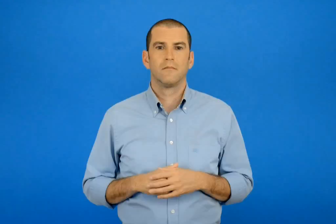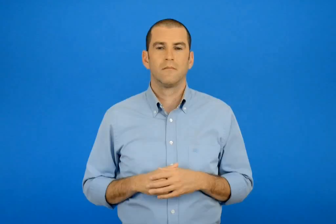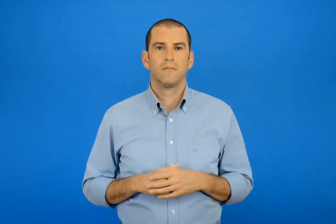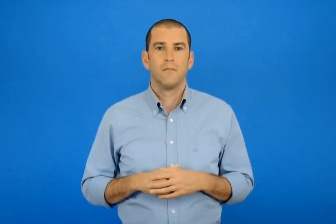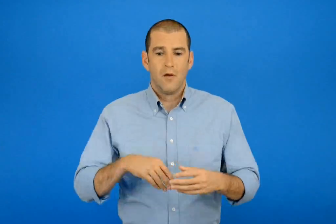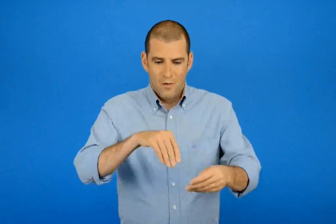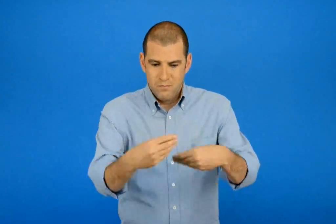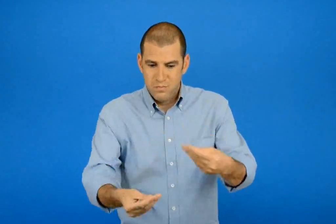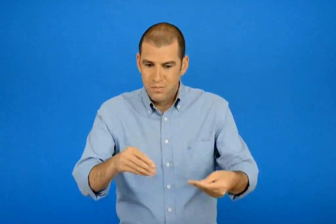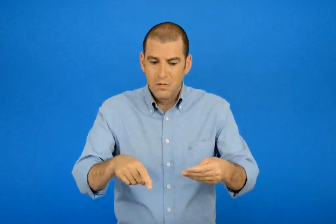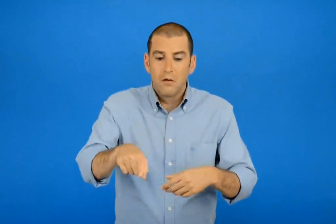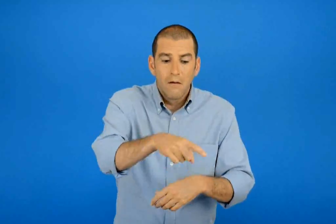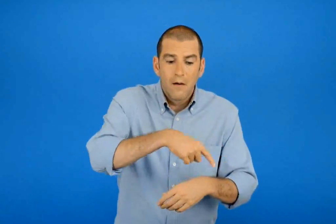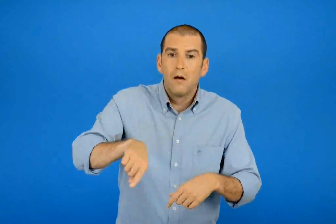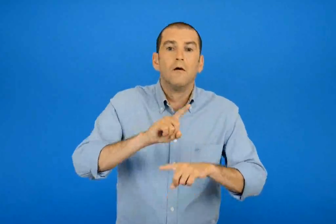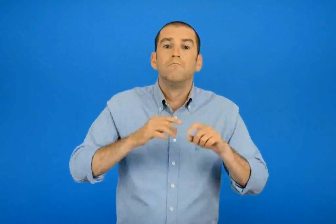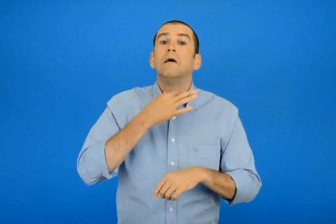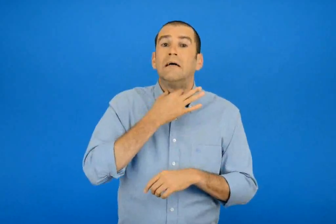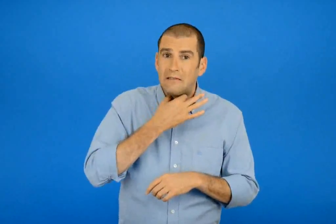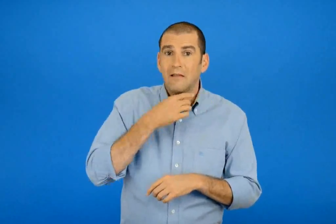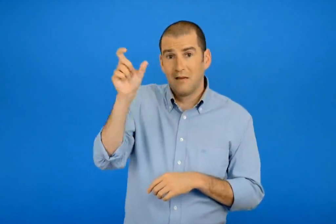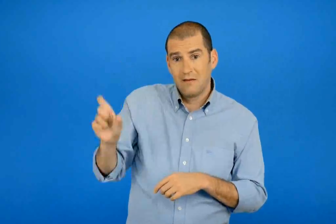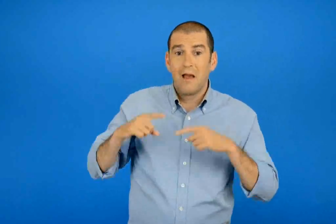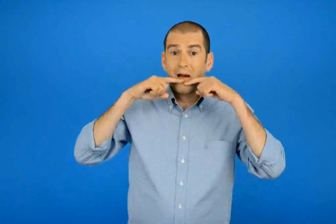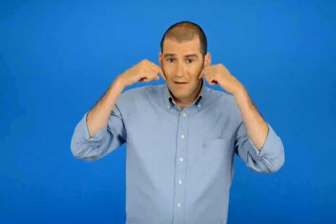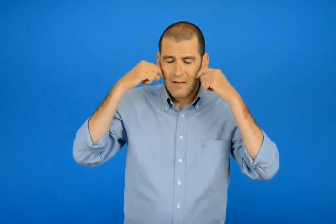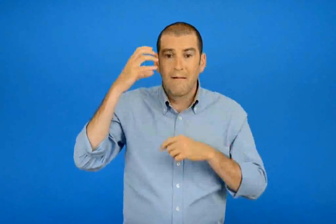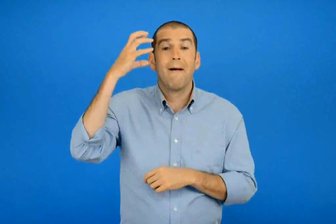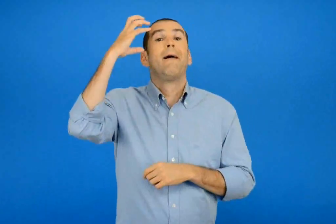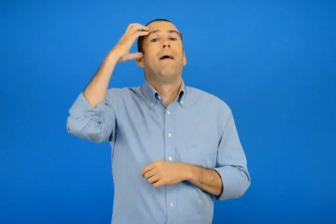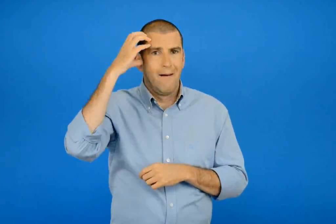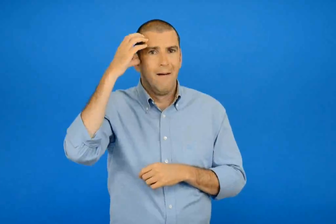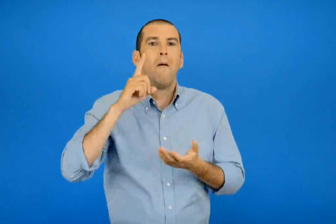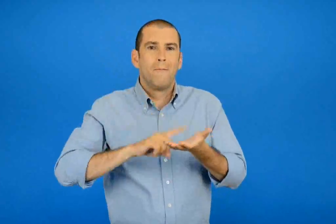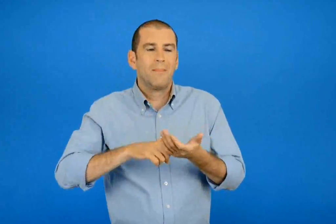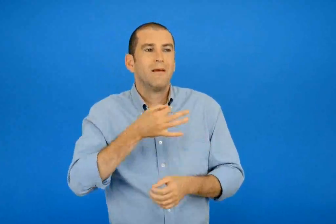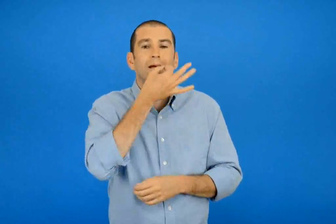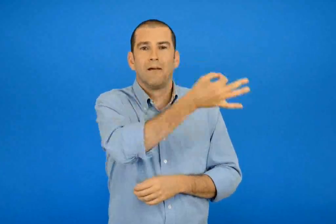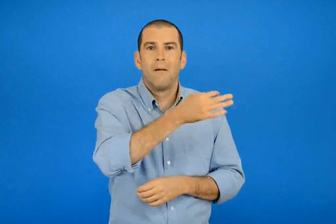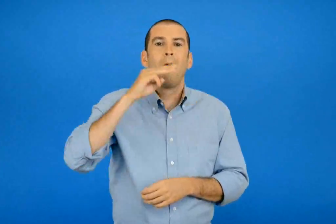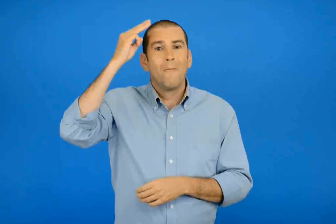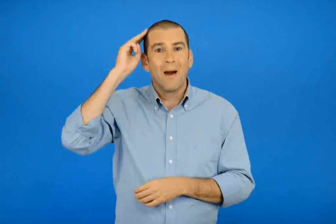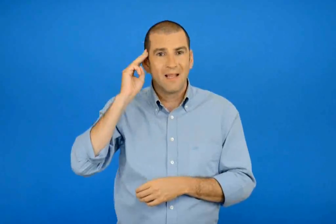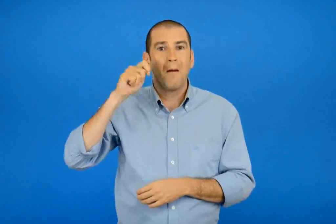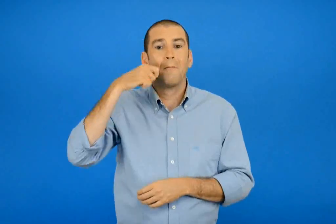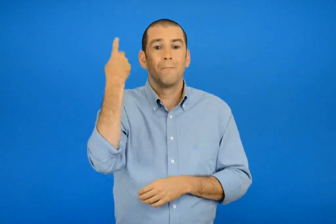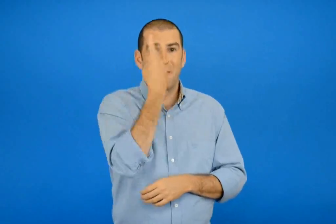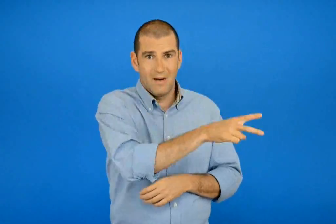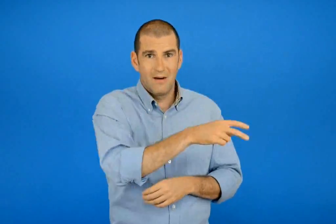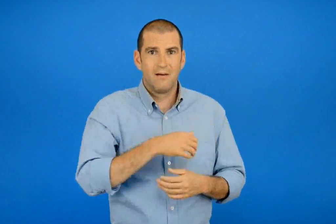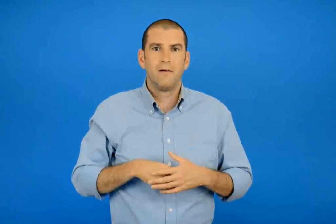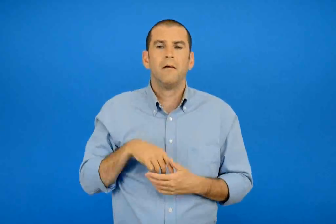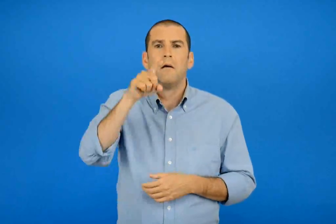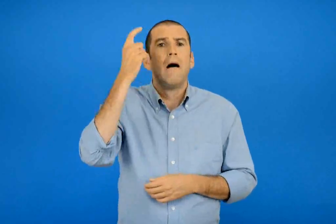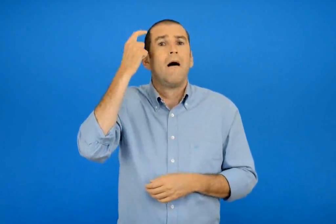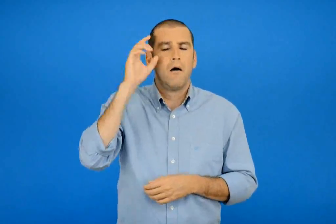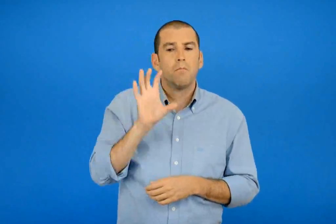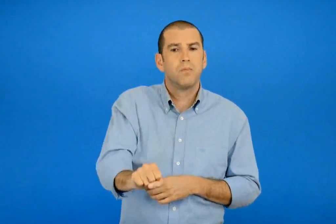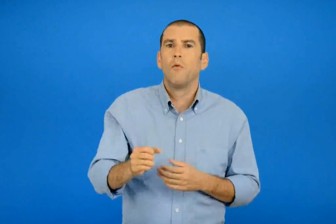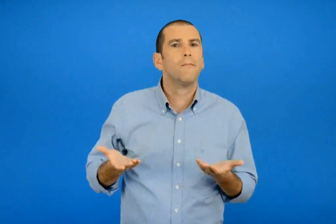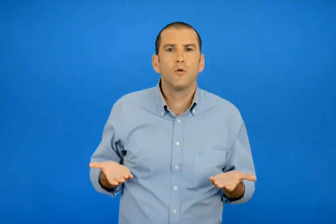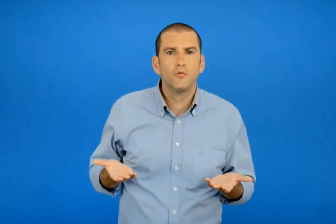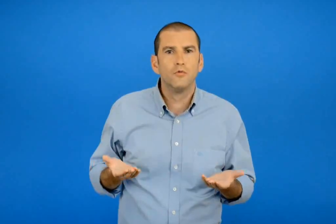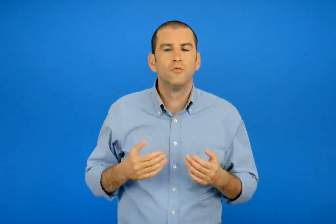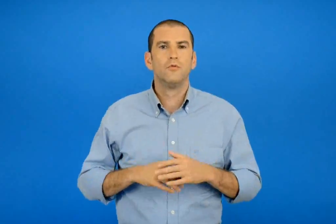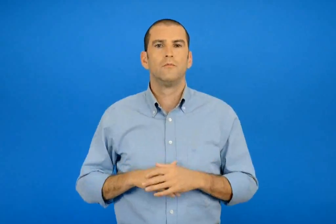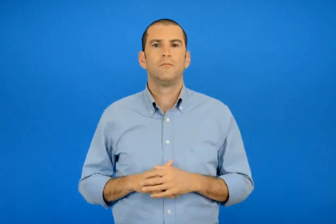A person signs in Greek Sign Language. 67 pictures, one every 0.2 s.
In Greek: ποιό από αυτά της χρειάζεται για να θυμηθεί τι πρέπει να πει στη μαμά της μαρίας ; πως το κατάλαβες ;
